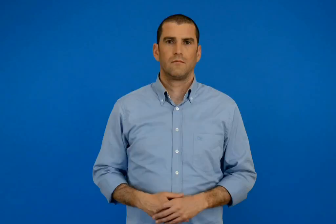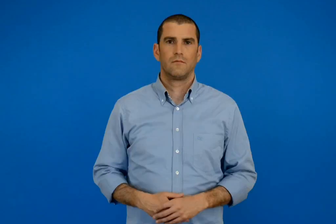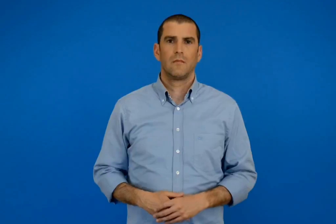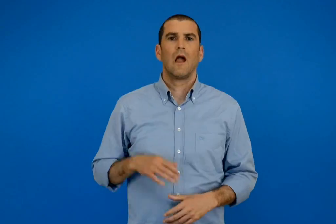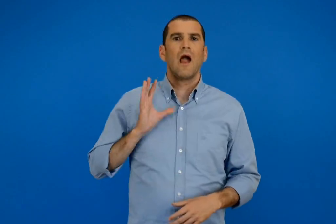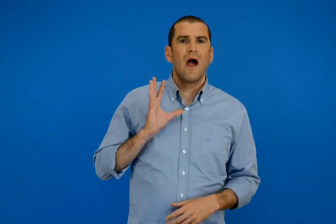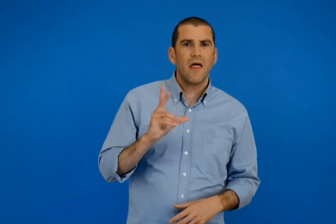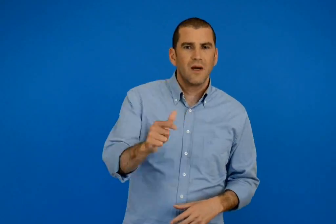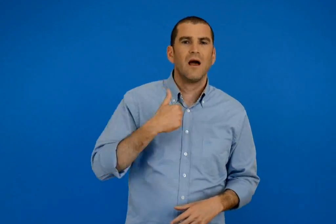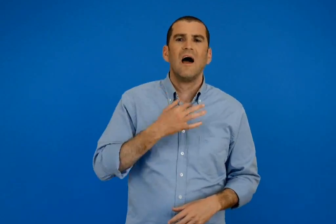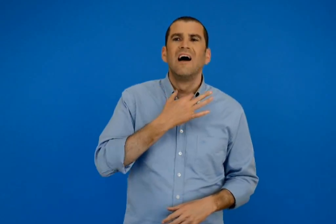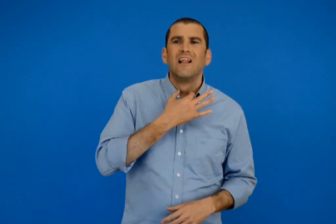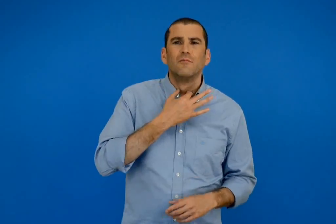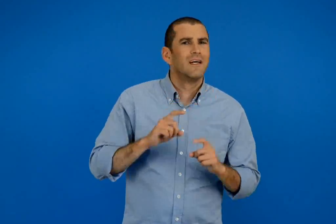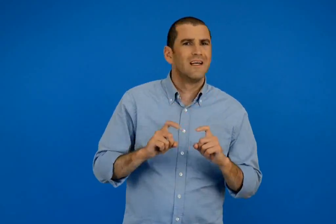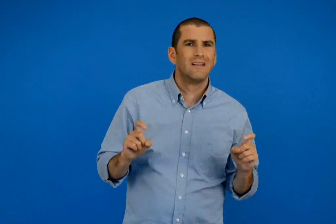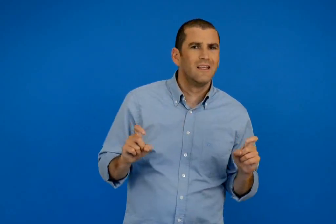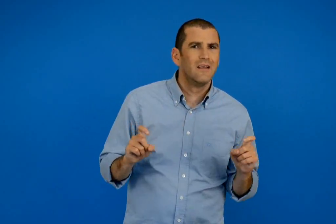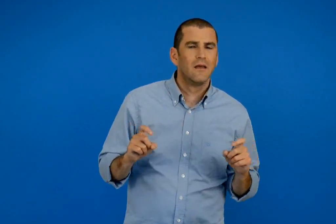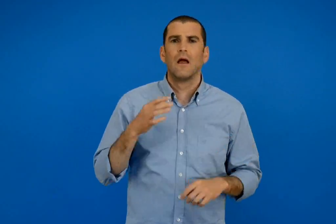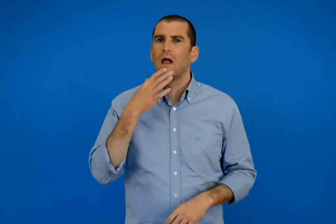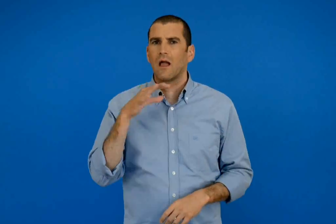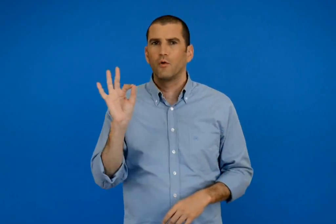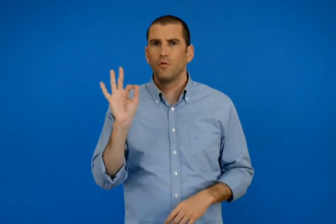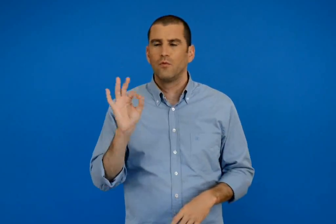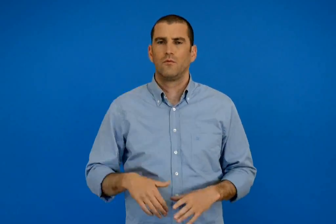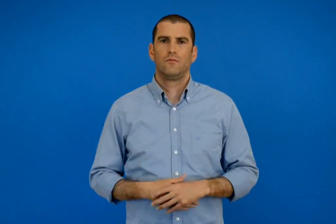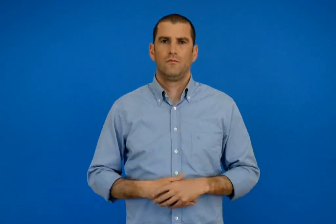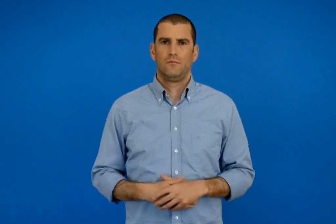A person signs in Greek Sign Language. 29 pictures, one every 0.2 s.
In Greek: τι χρειάζομαι κάθε μέρα ; γιατί ;
